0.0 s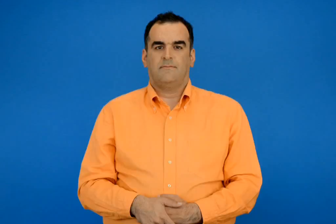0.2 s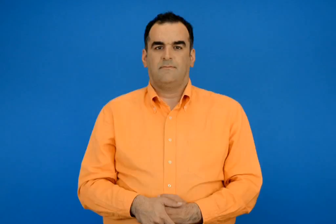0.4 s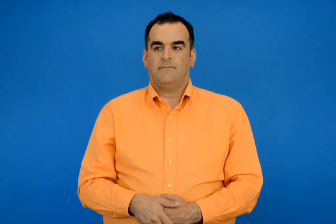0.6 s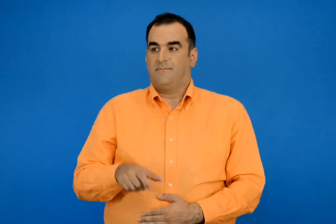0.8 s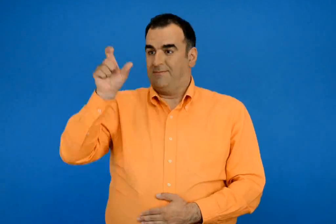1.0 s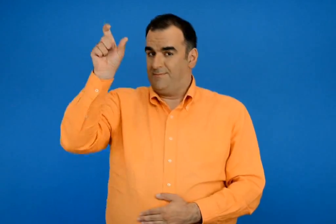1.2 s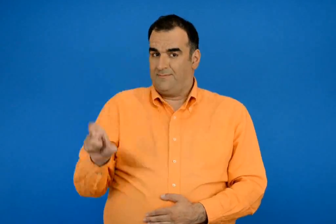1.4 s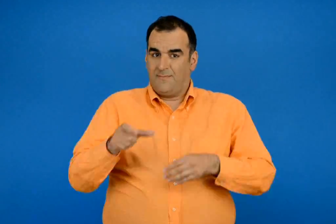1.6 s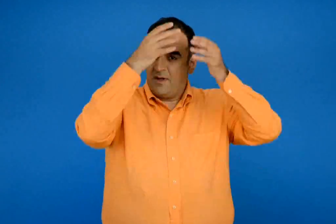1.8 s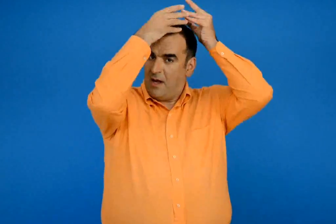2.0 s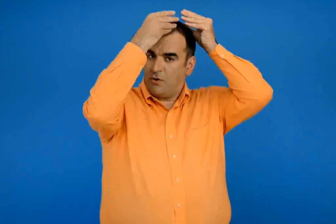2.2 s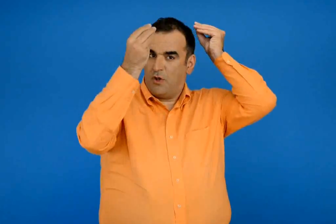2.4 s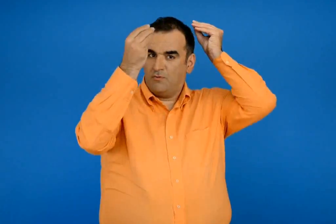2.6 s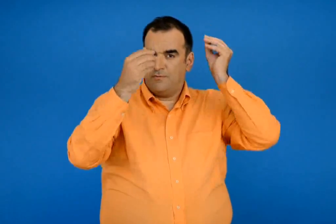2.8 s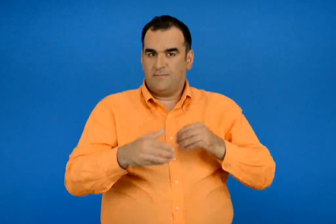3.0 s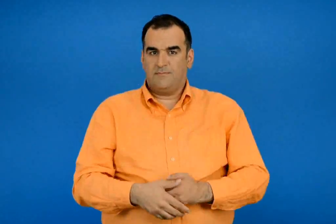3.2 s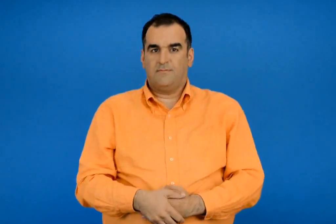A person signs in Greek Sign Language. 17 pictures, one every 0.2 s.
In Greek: αεροσυνοδός
